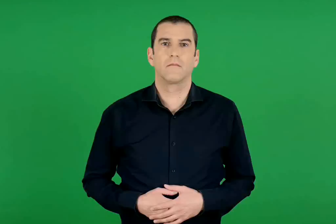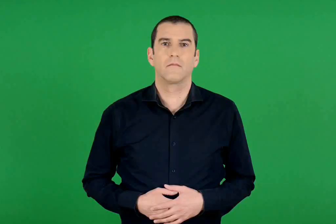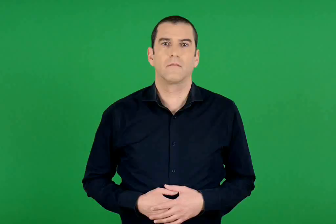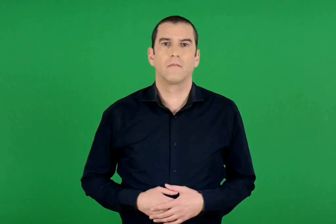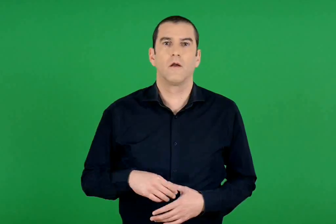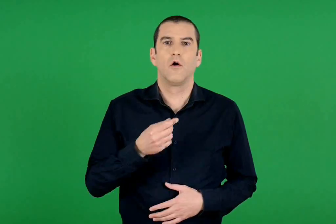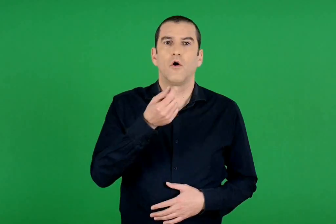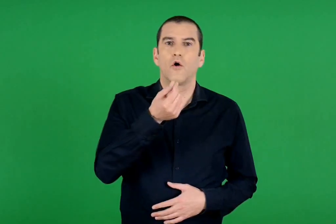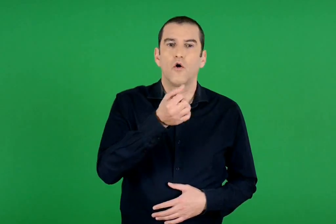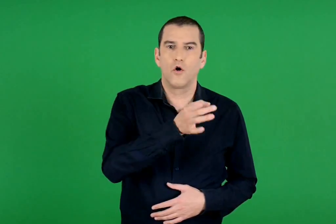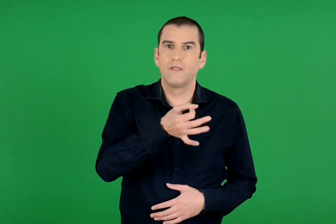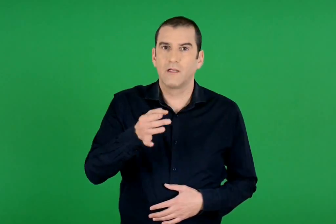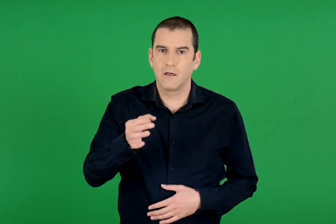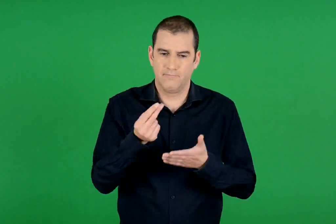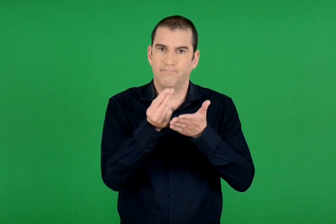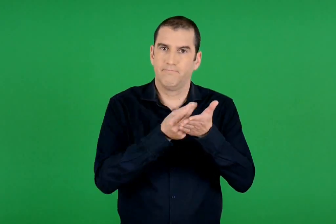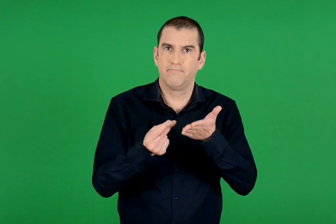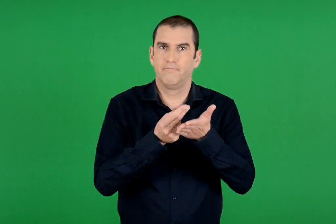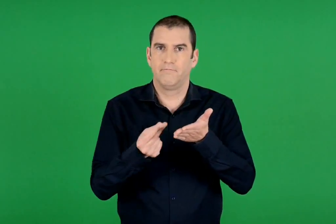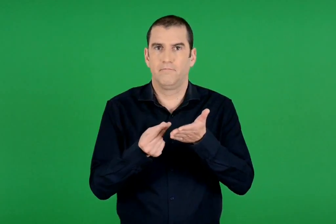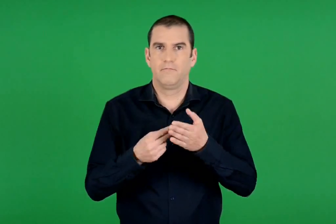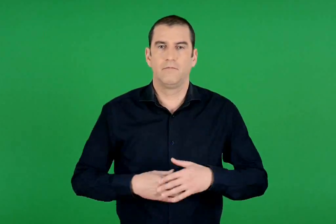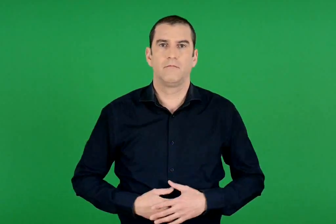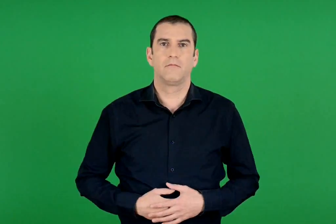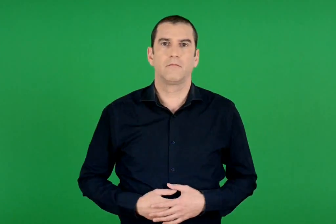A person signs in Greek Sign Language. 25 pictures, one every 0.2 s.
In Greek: σχεδιάζω νομίσματα
